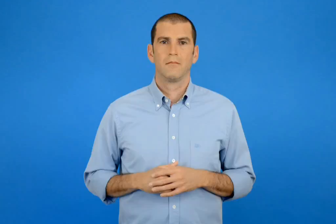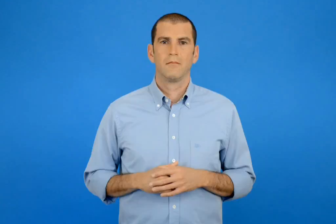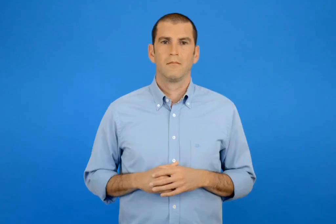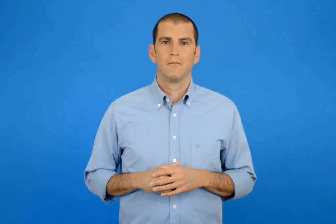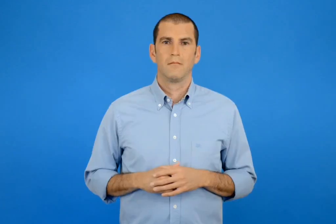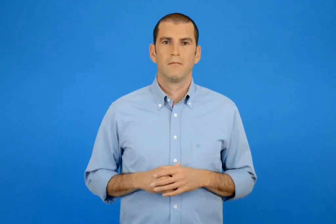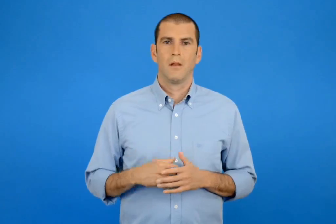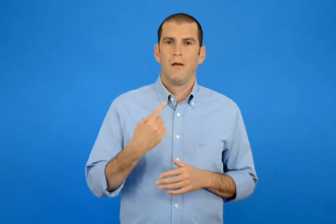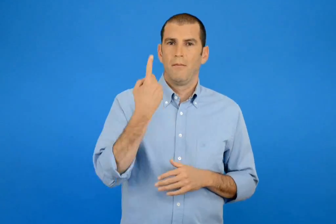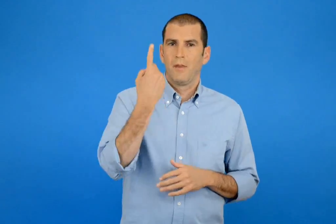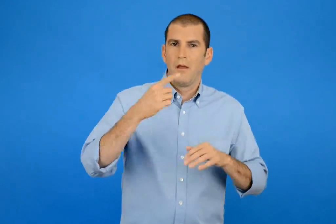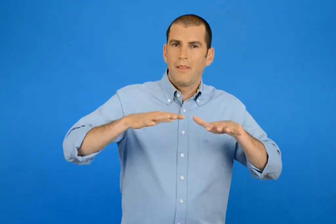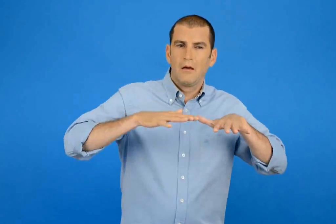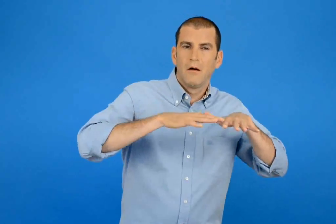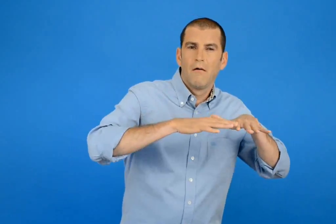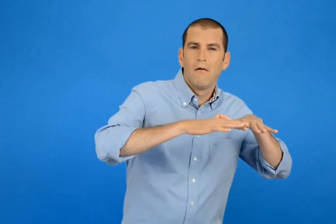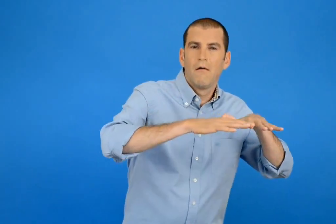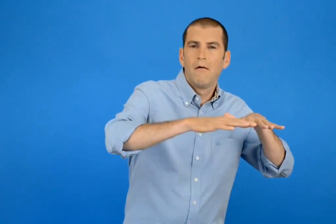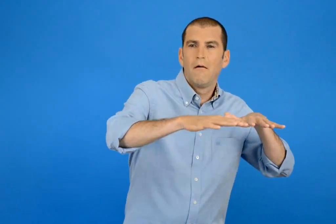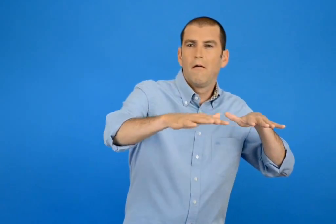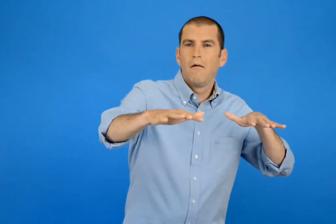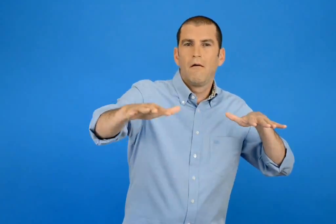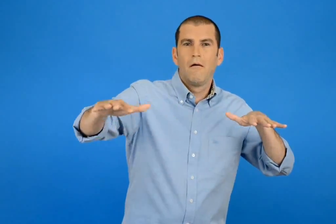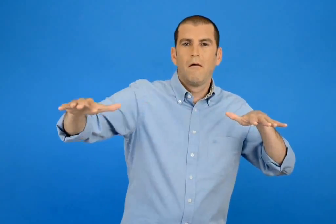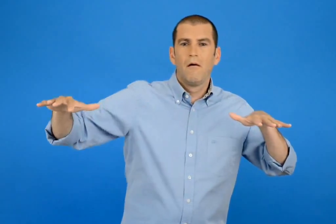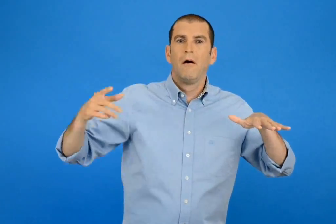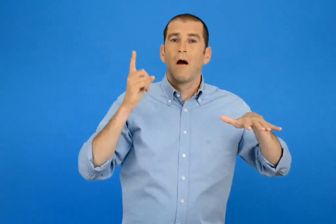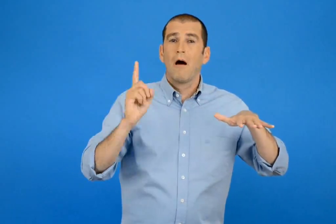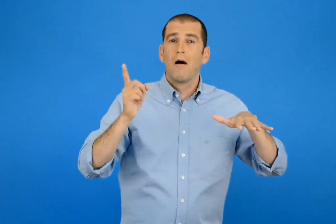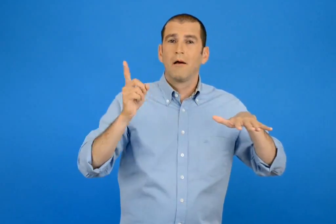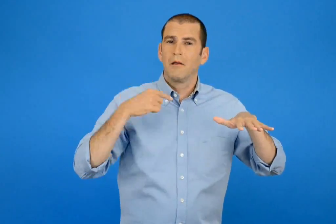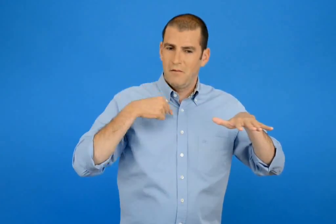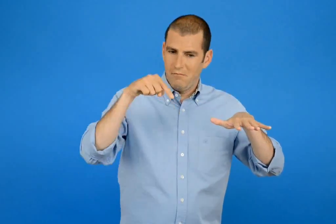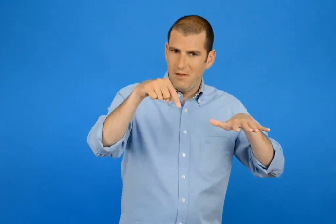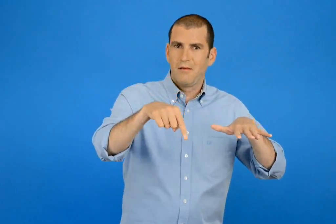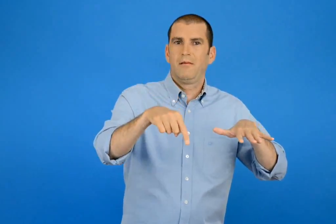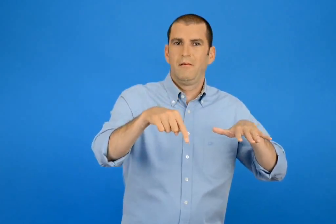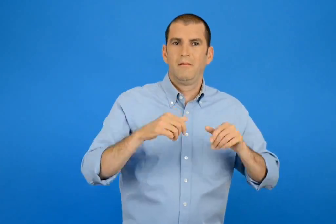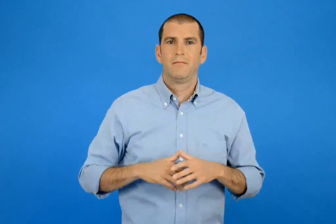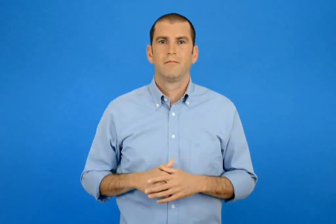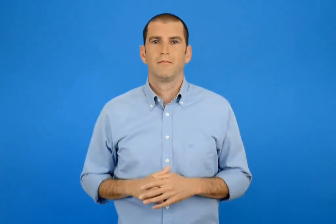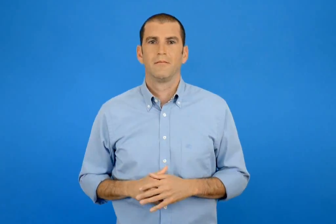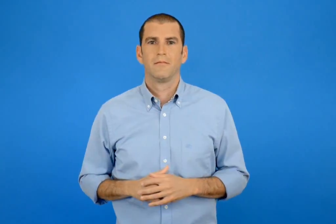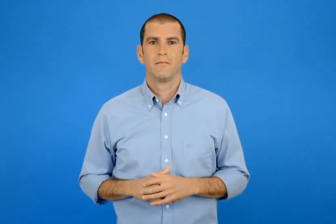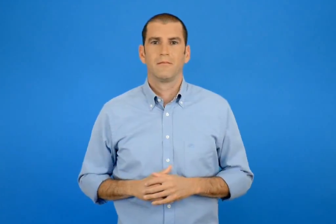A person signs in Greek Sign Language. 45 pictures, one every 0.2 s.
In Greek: ήμουνα σε μια θάλασσα απέραντη γαλάζια
